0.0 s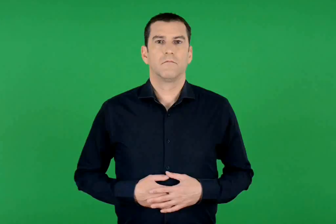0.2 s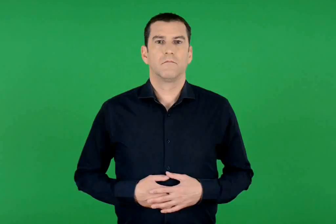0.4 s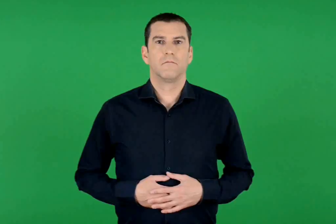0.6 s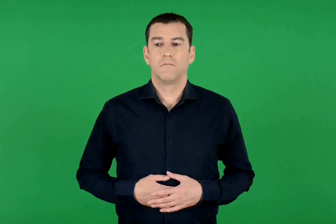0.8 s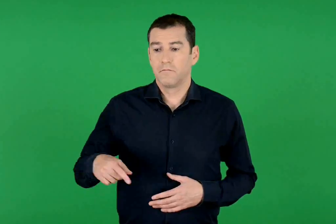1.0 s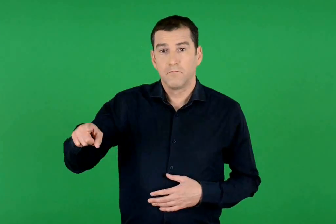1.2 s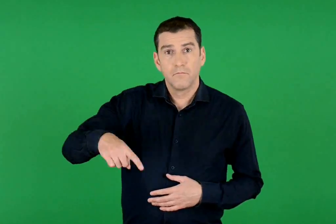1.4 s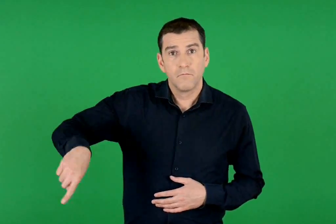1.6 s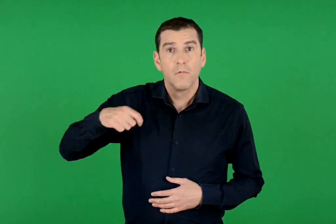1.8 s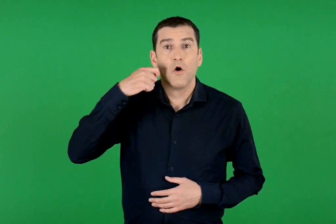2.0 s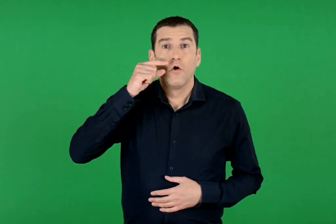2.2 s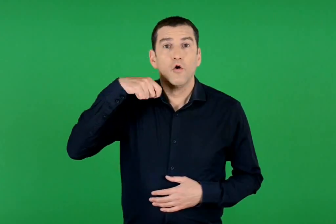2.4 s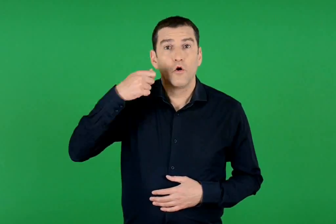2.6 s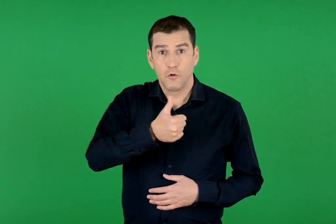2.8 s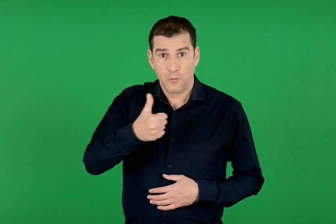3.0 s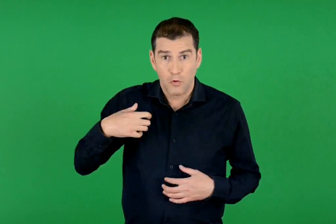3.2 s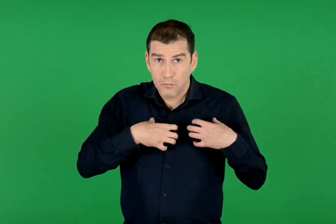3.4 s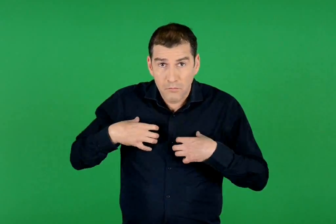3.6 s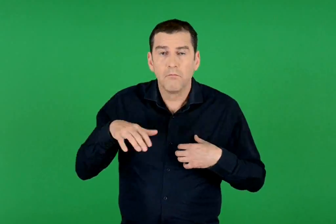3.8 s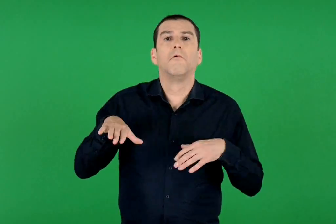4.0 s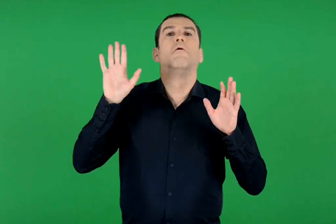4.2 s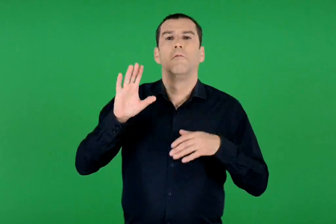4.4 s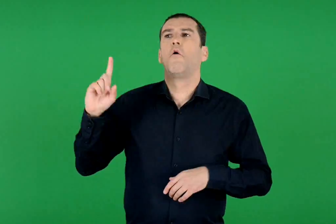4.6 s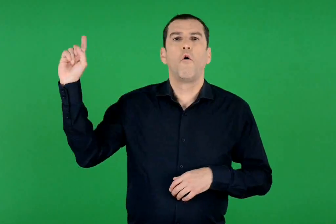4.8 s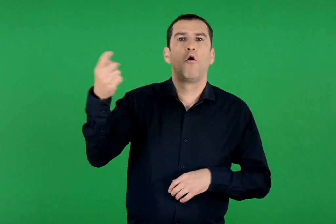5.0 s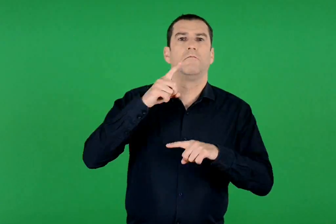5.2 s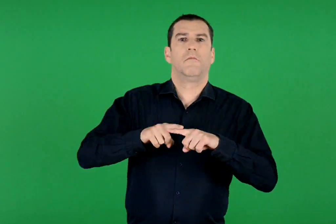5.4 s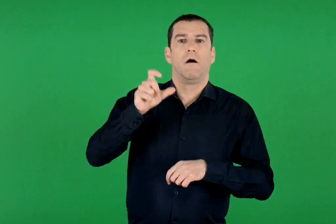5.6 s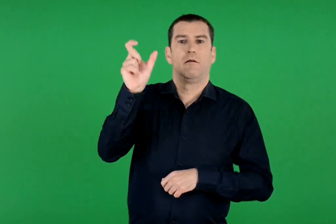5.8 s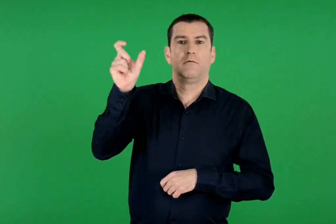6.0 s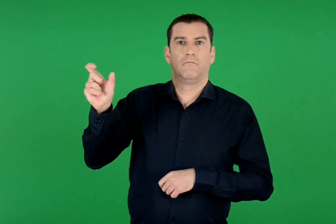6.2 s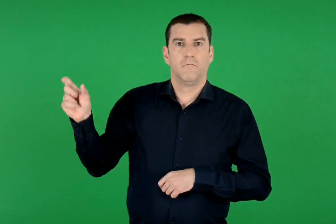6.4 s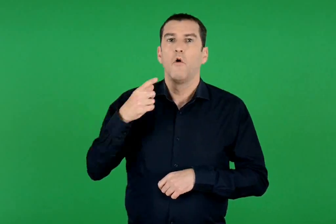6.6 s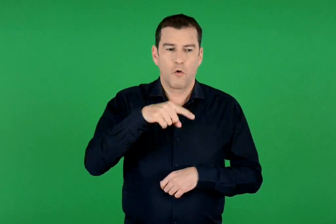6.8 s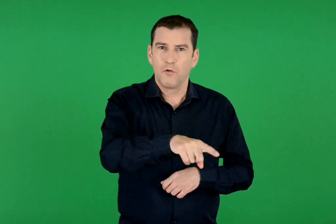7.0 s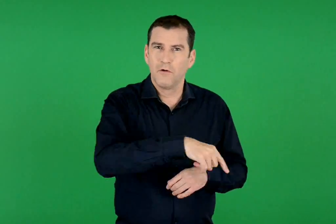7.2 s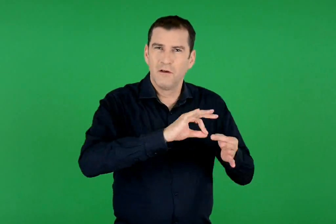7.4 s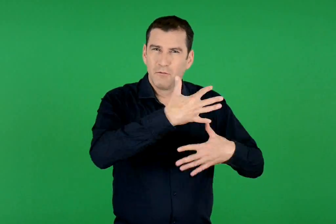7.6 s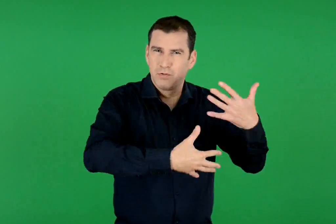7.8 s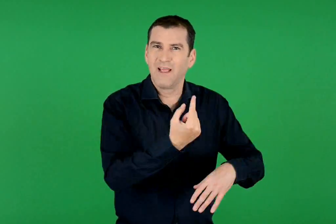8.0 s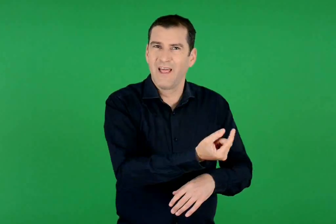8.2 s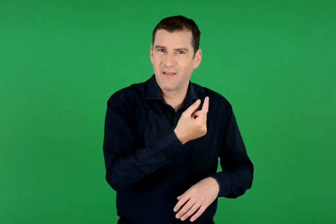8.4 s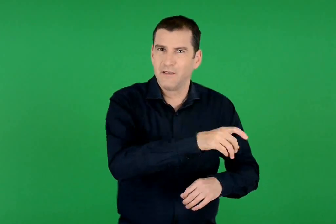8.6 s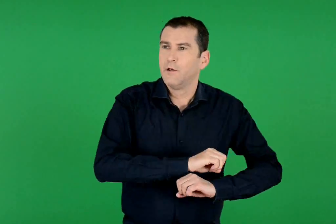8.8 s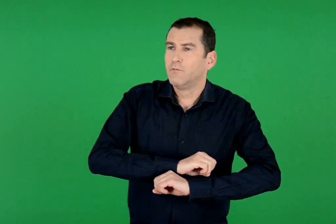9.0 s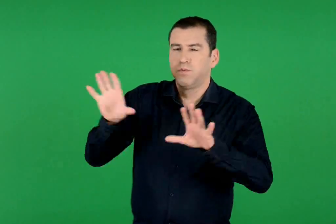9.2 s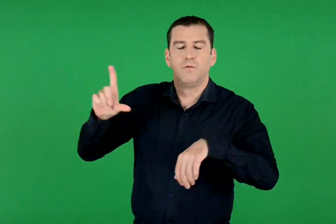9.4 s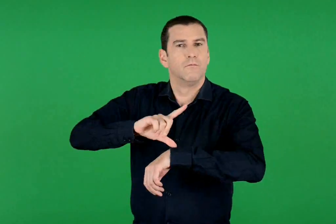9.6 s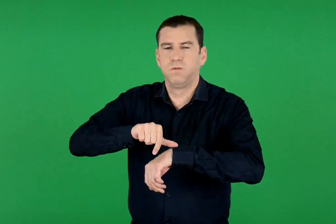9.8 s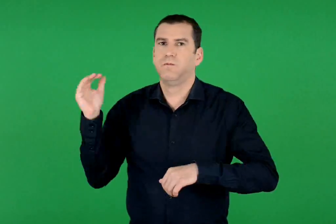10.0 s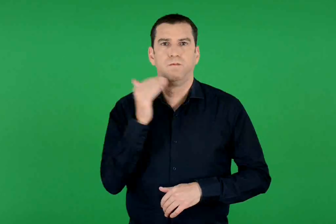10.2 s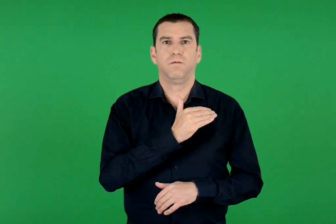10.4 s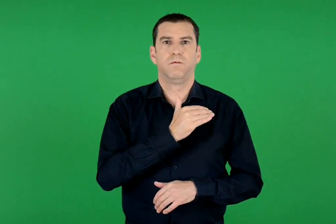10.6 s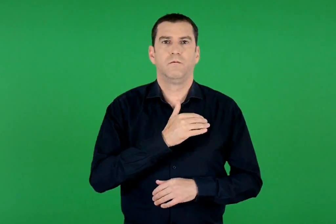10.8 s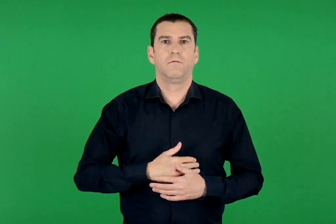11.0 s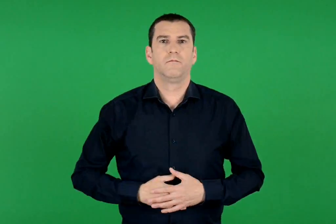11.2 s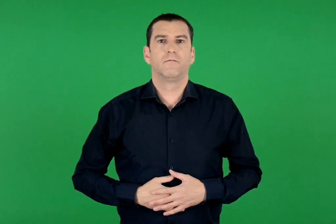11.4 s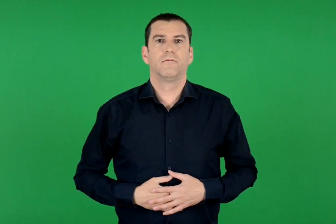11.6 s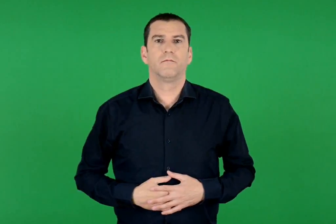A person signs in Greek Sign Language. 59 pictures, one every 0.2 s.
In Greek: δεν ήταν όμως µόνο οι γονείς που ανησύχησαν , αλλά και όλοι σχεδόν οι έλληνες , αφού η είδηση είχε διαδοθεί στη χώρα σαν αστραπή
